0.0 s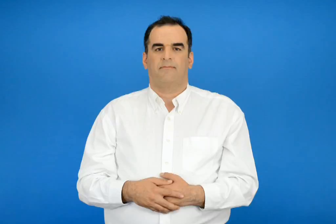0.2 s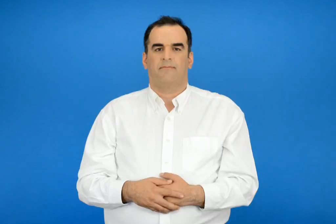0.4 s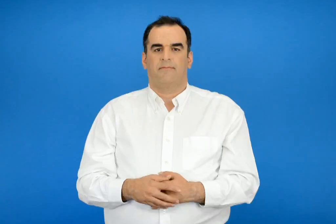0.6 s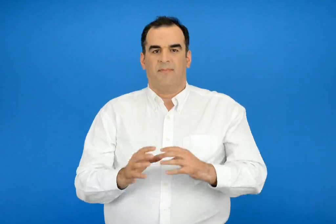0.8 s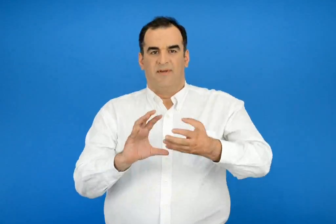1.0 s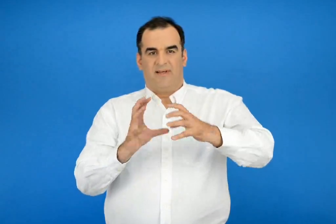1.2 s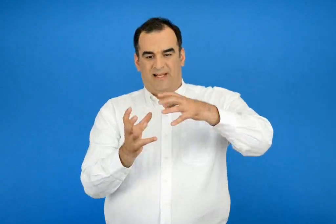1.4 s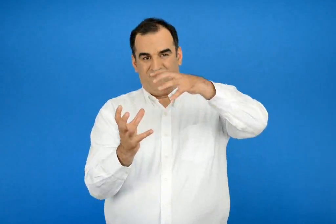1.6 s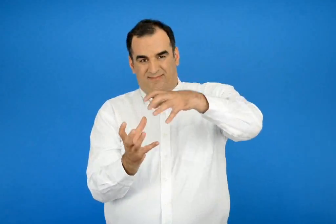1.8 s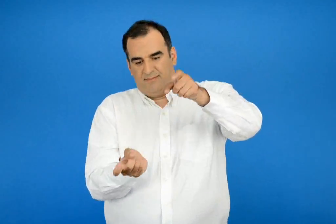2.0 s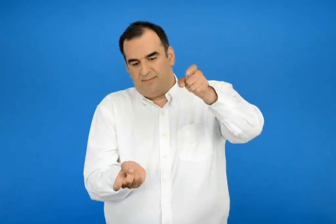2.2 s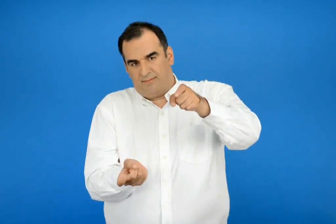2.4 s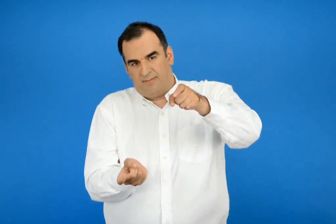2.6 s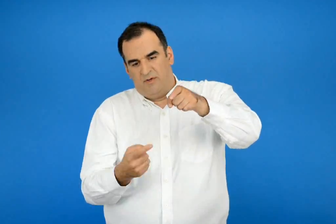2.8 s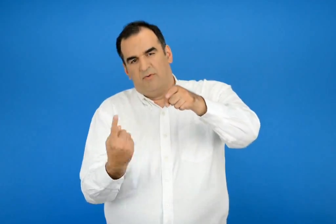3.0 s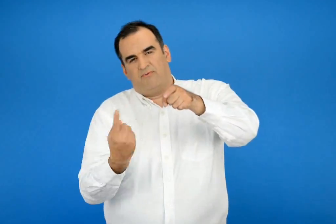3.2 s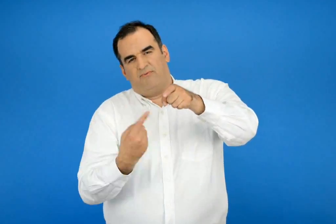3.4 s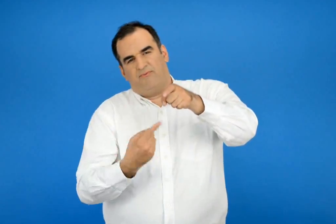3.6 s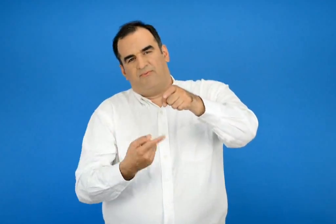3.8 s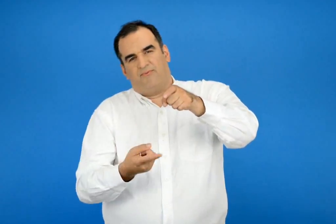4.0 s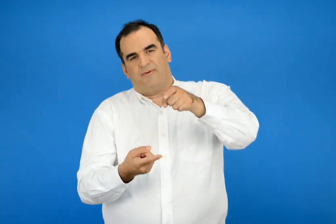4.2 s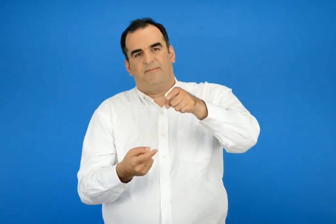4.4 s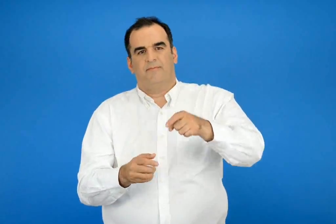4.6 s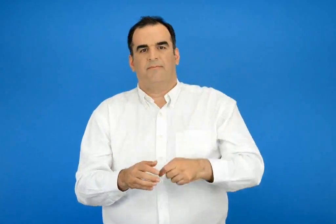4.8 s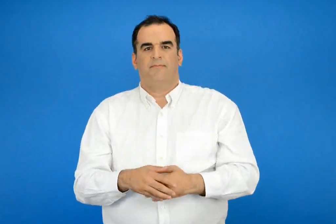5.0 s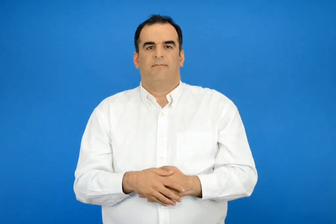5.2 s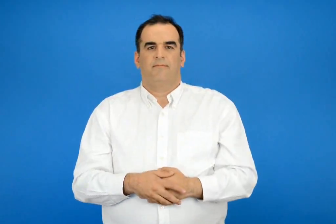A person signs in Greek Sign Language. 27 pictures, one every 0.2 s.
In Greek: άτλαντας
